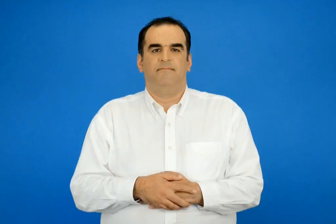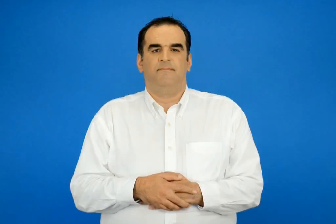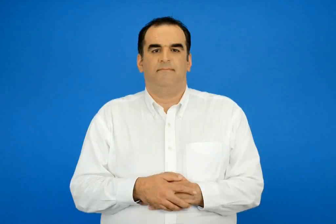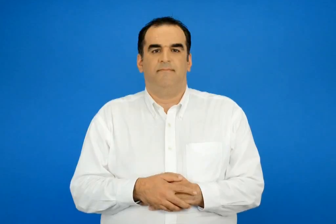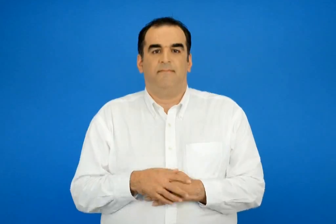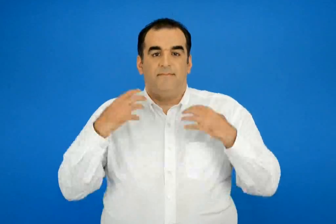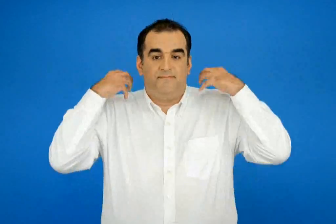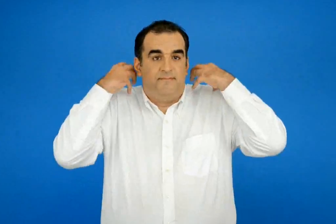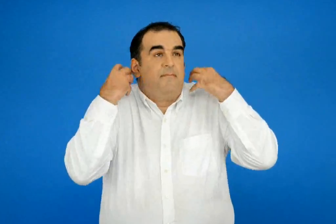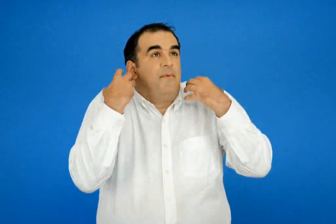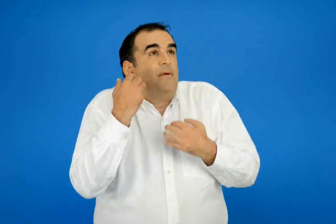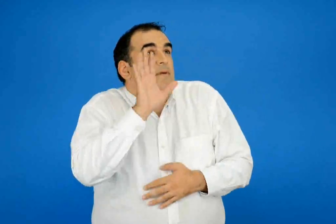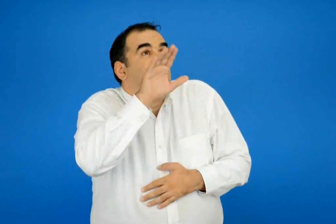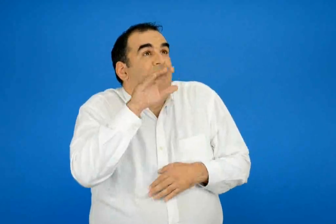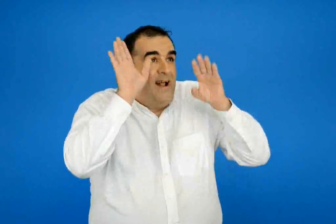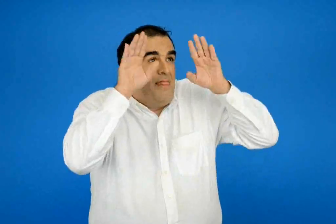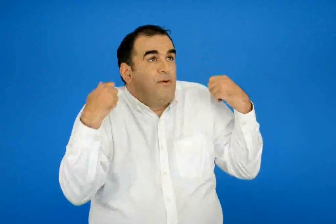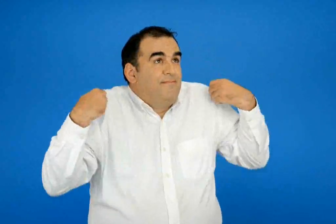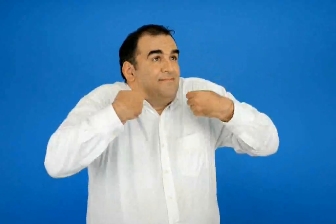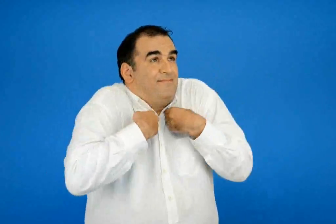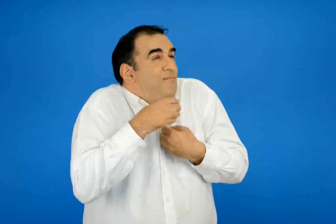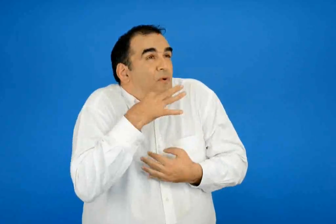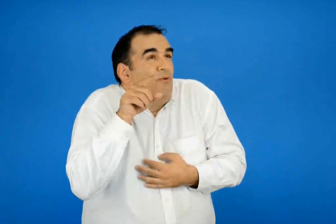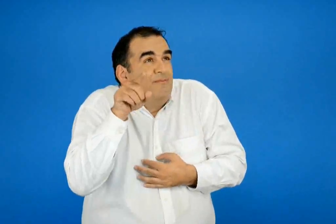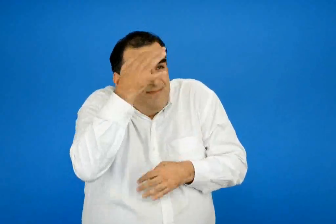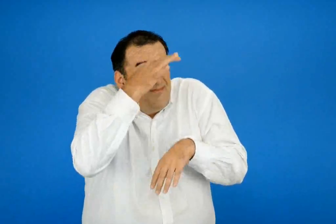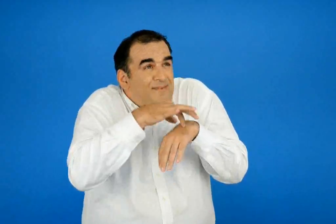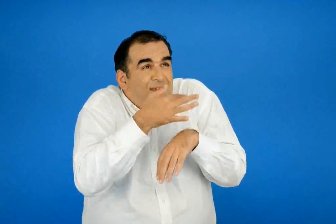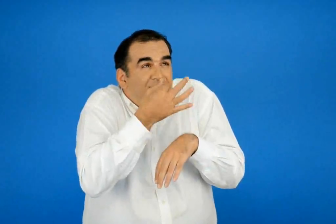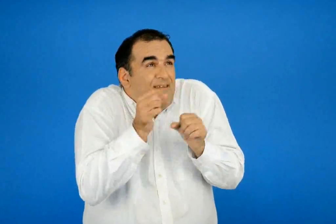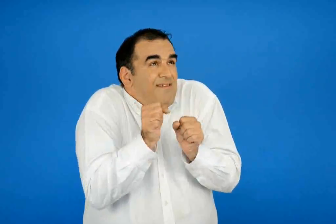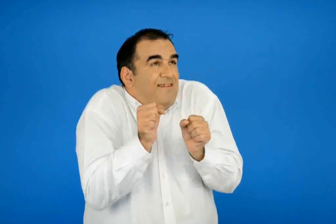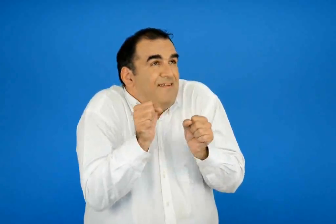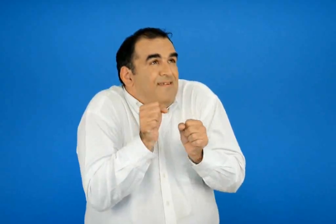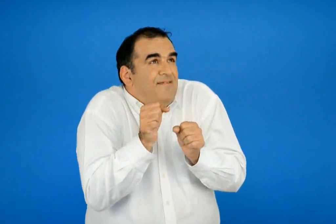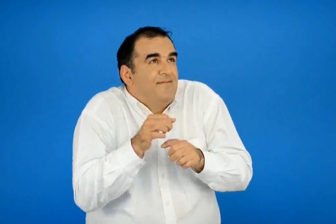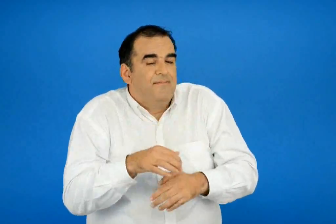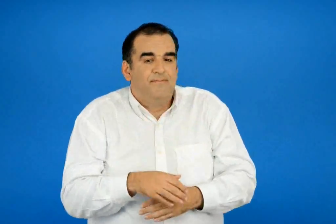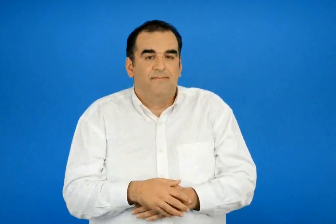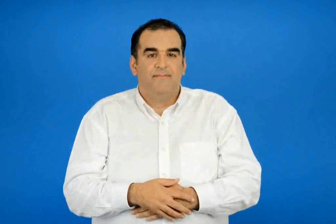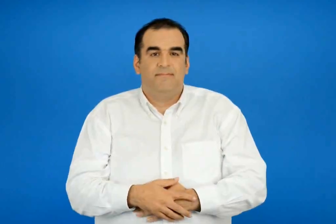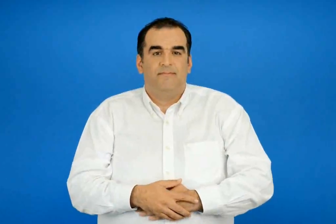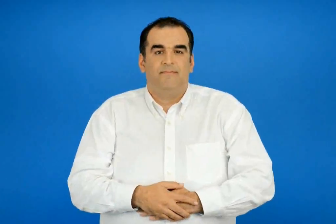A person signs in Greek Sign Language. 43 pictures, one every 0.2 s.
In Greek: κολλητήρι το φοράει το γαϊδούρι γιατί είναι κρυωμένο
